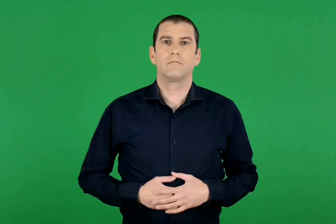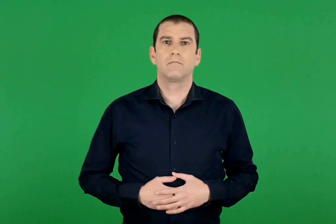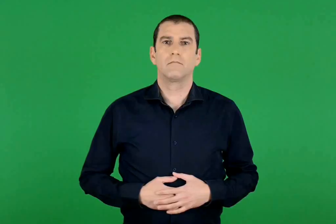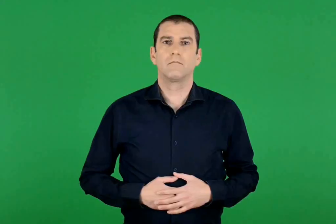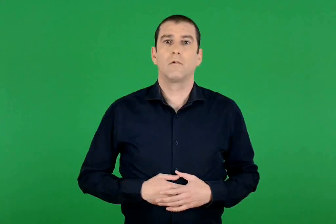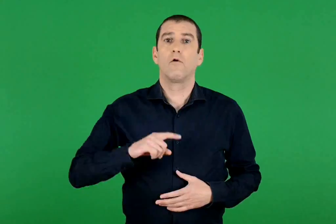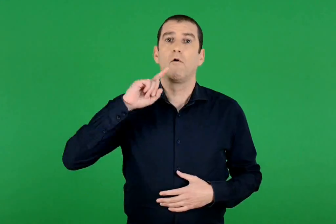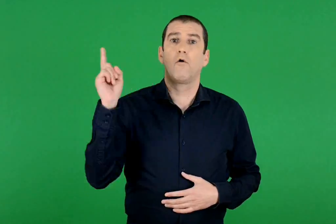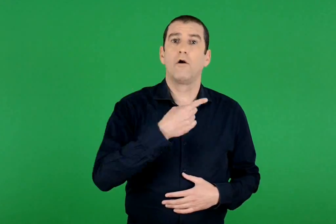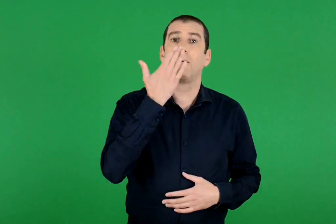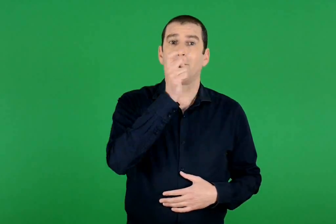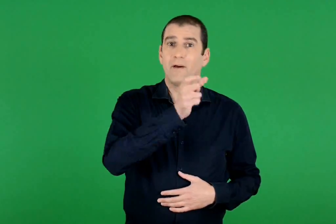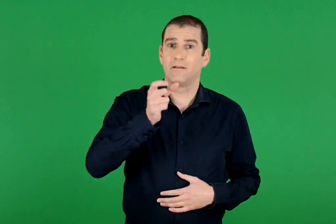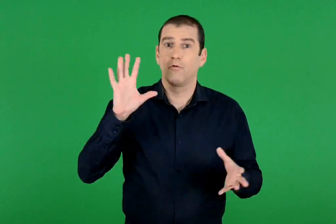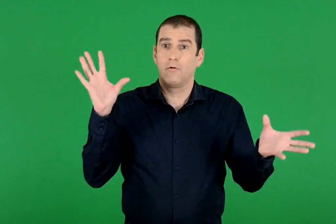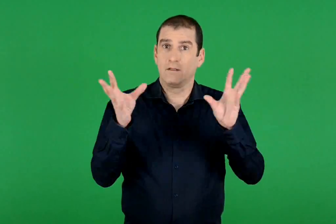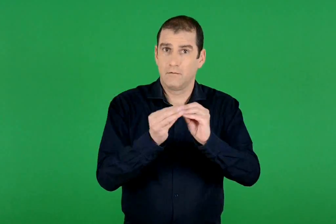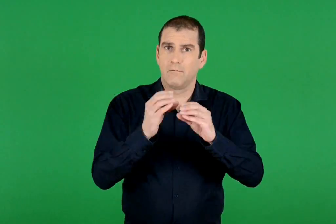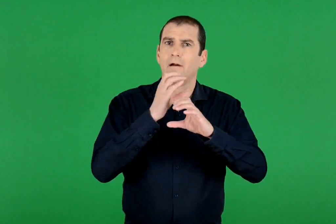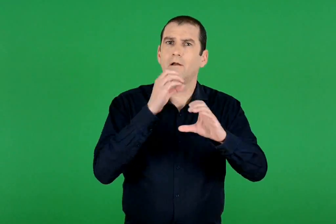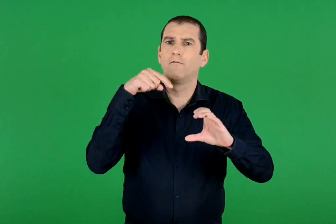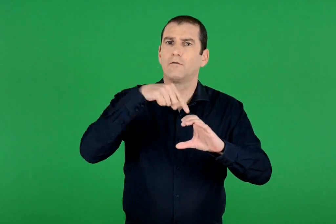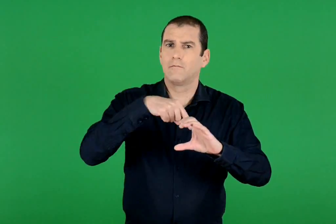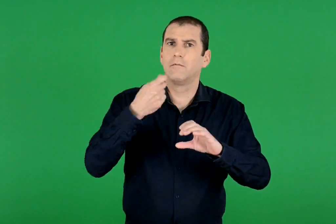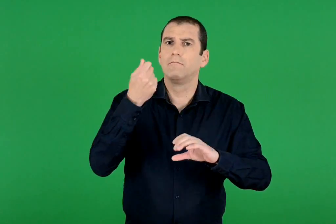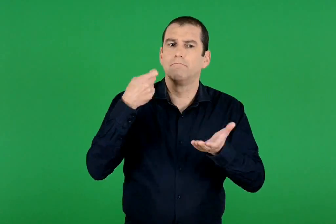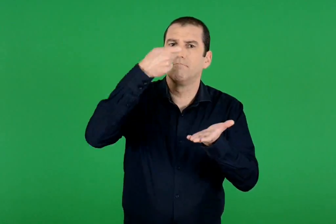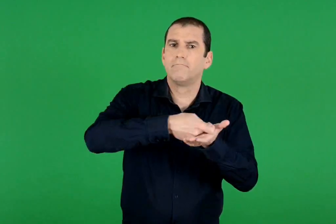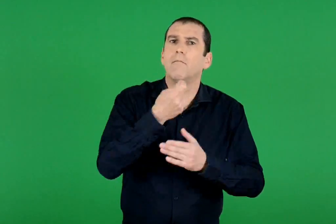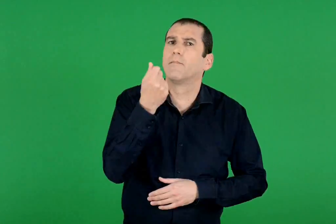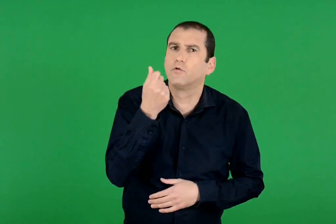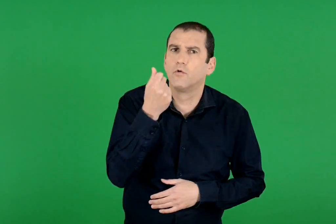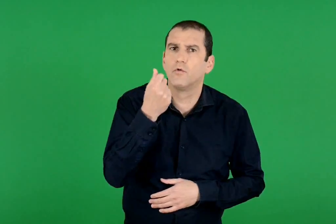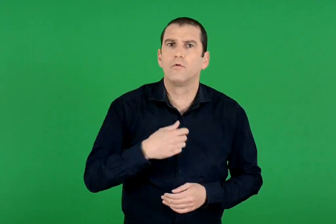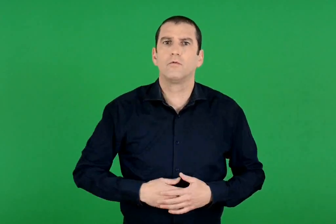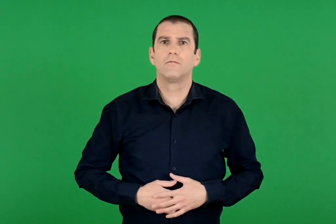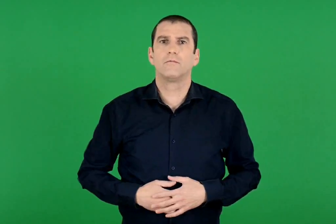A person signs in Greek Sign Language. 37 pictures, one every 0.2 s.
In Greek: πόσα χρήματα θα πληρώσουν όλοι οι μαθητές μαζί για τα λεωφορεία ;
